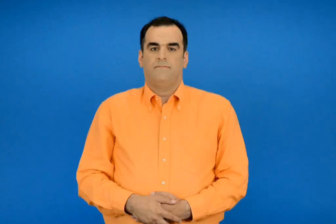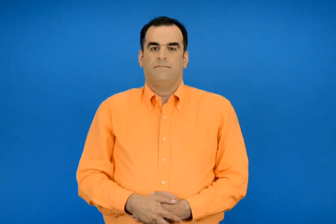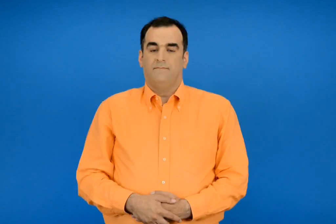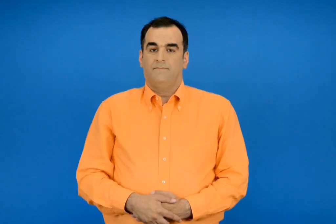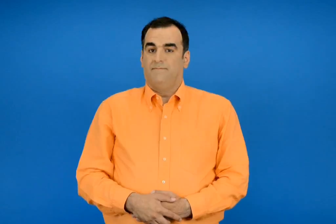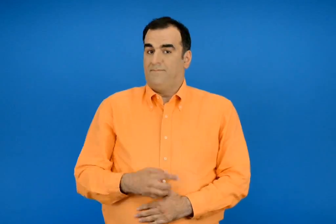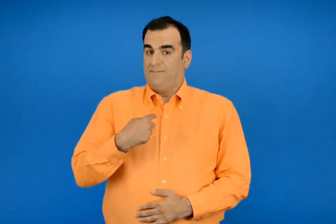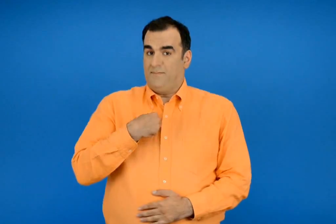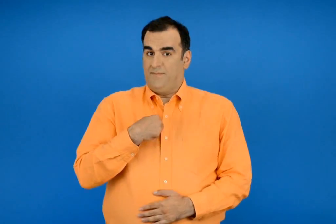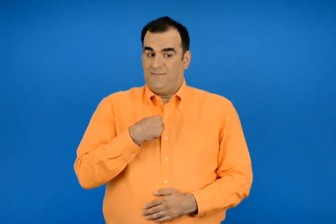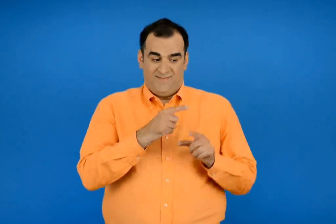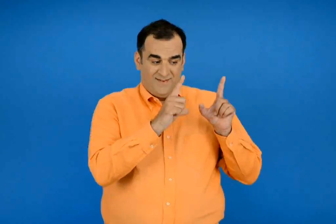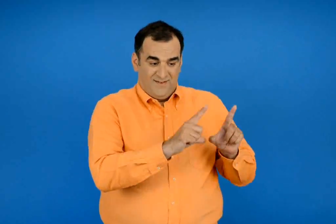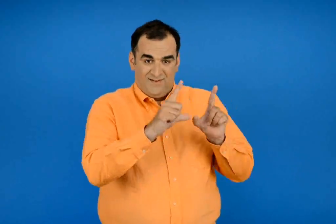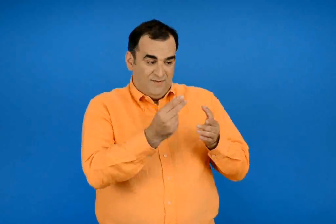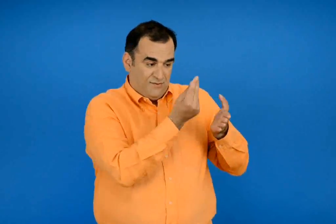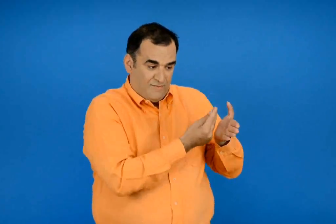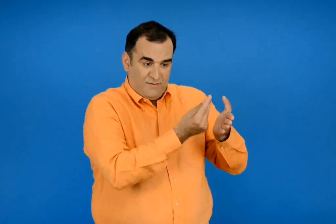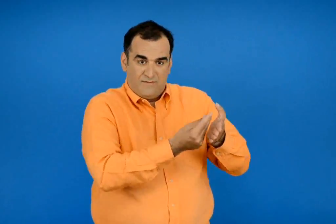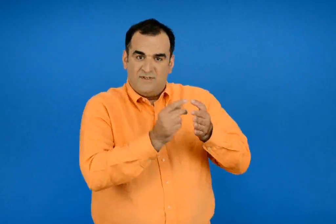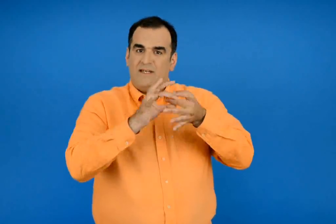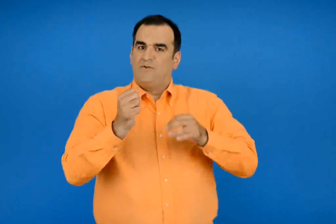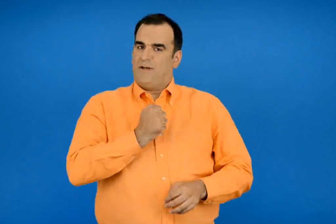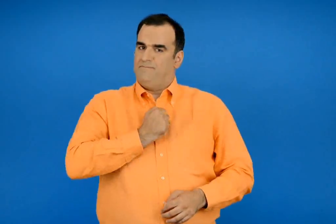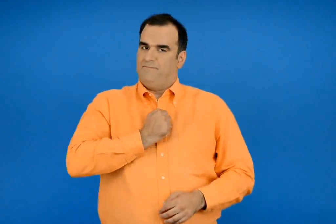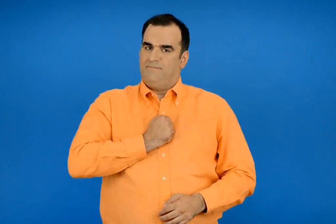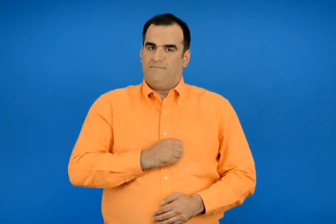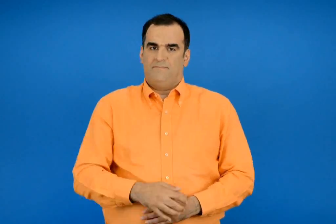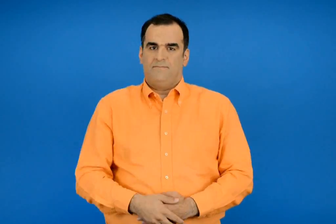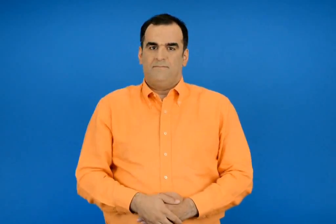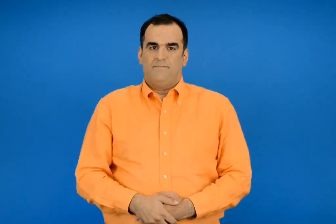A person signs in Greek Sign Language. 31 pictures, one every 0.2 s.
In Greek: ζωγραφίζω κι εγώ με τη σειρά μου μια ιστορία
